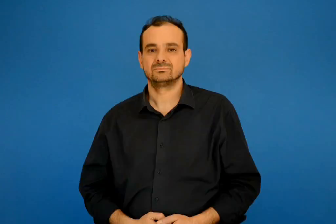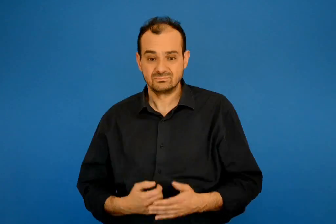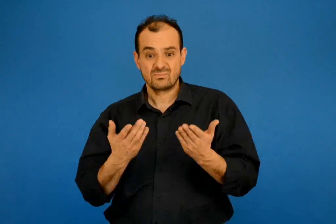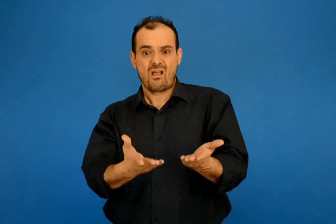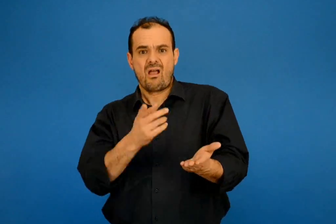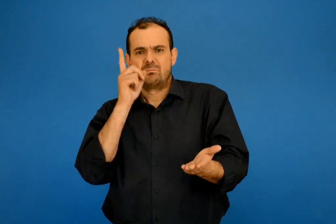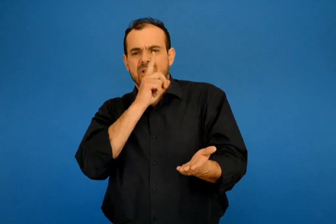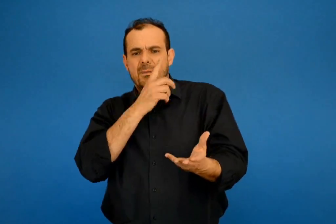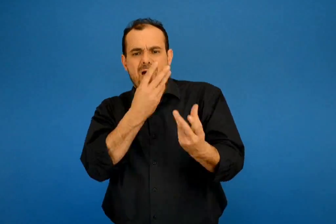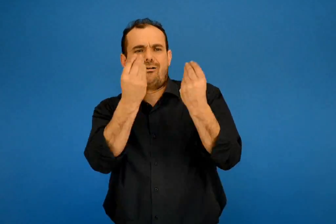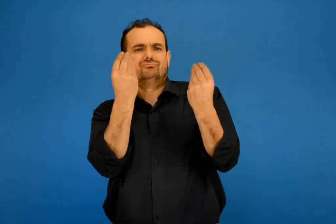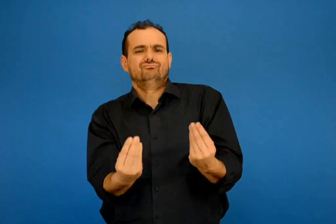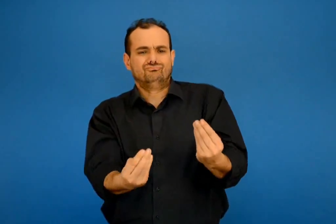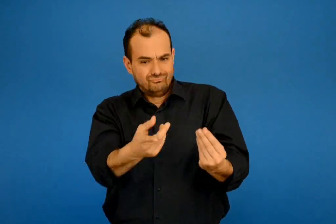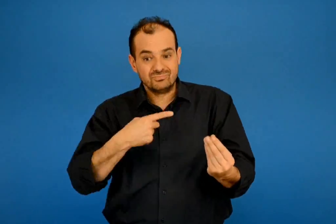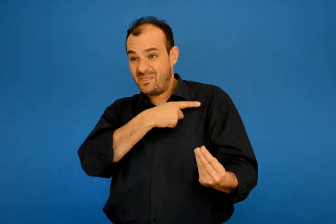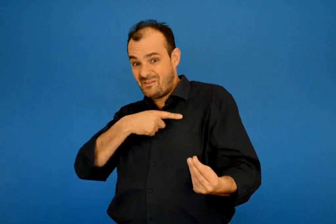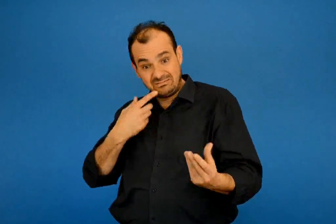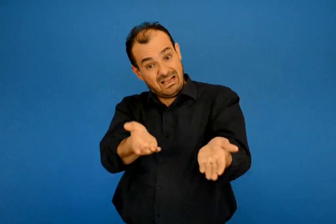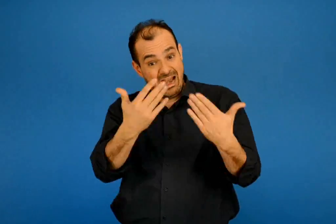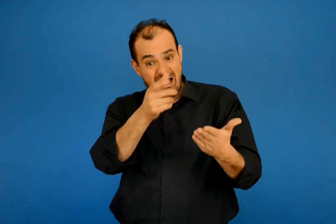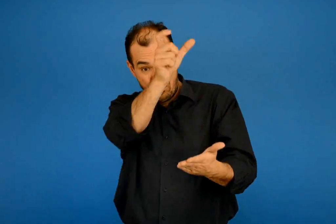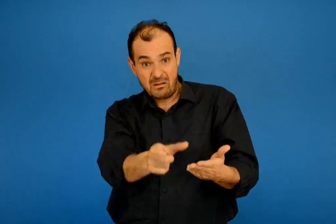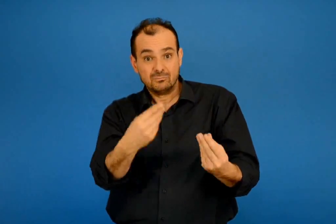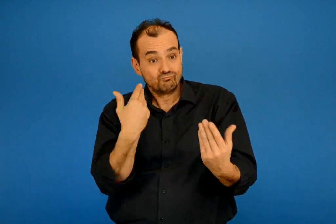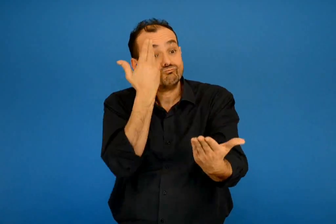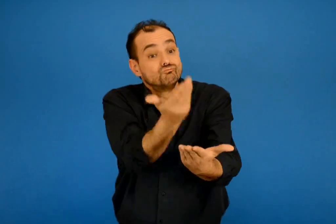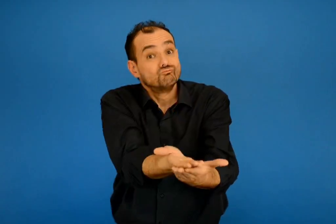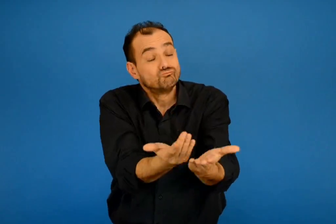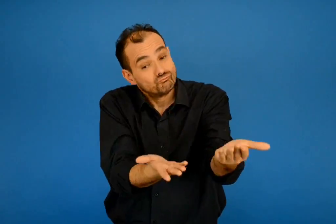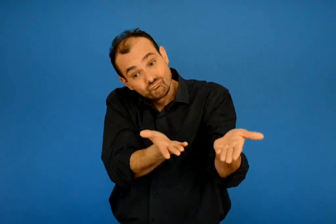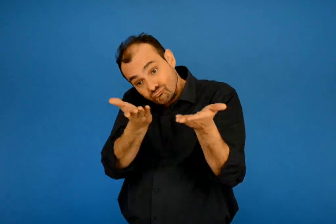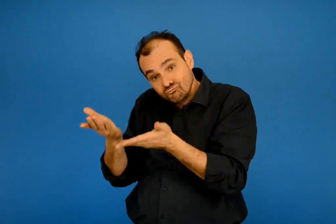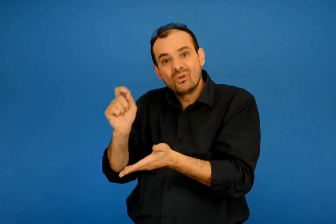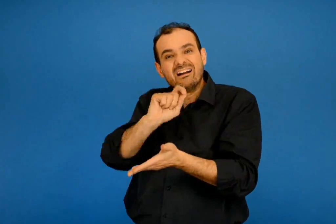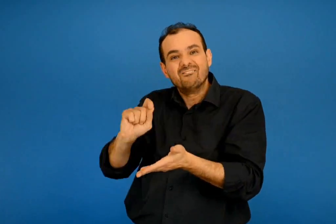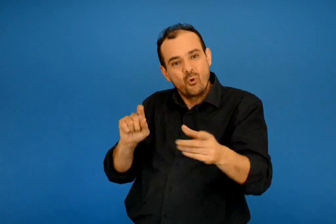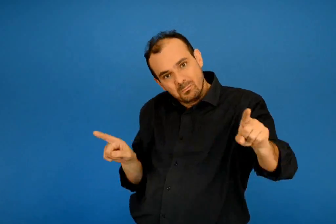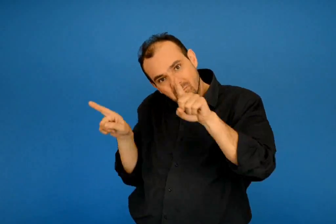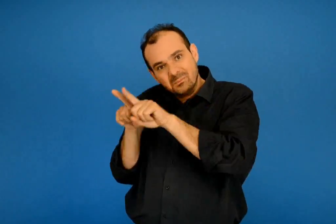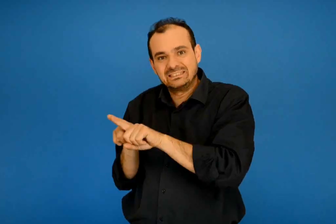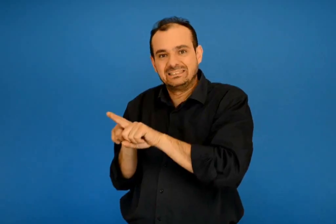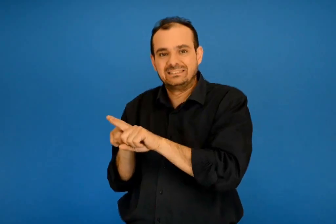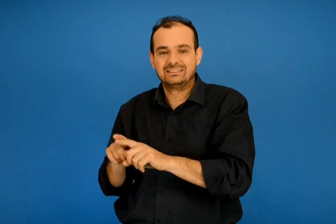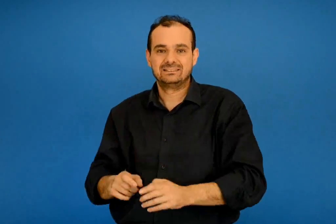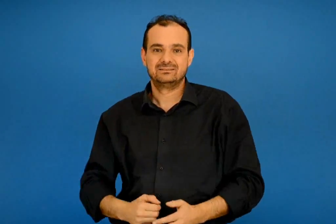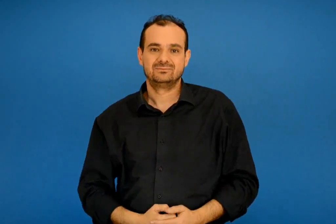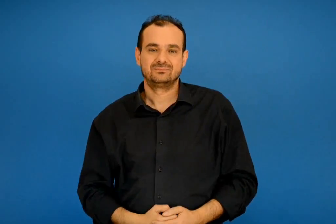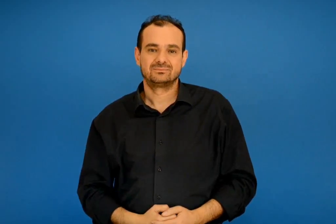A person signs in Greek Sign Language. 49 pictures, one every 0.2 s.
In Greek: τι όμορφο ψέμα είσαι εσύ είπαν και ο διευθυντής του έκανε επίσημη πρόταση να μείνει στο γραφείο μαζί του
